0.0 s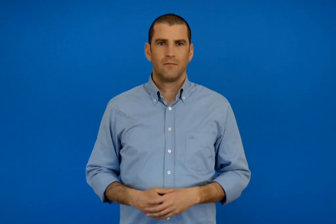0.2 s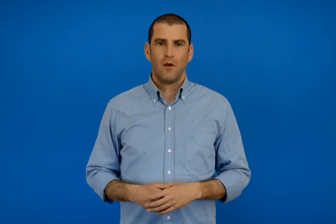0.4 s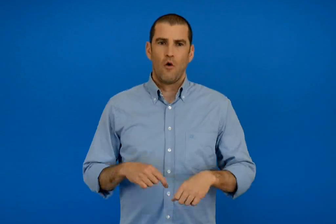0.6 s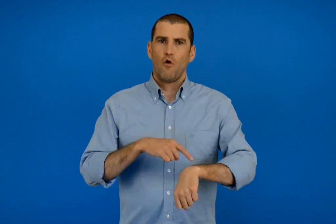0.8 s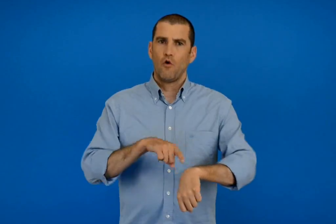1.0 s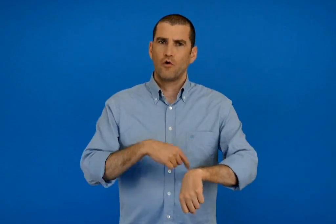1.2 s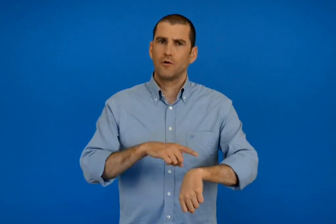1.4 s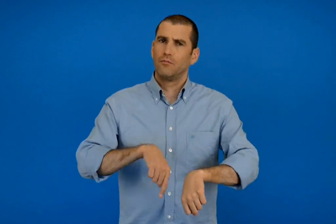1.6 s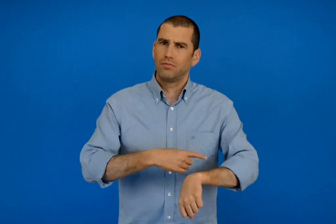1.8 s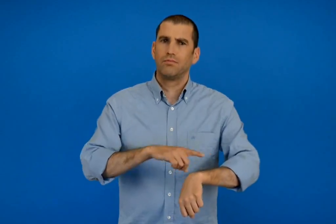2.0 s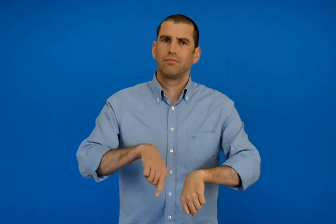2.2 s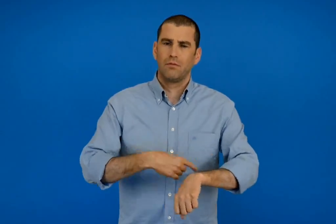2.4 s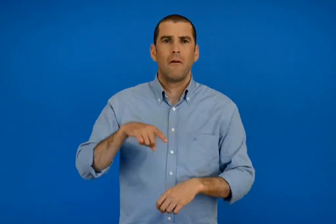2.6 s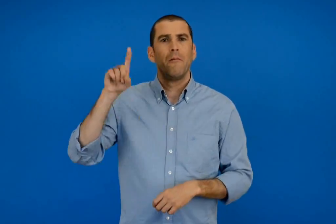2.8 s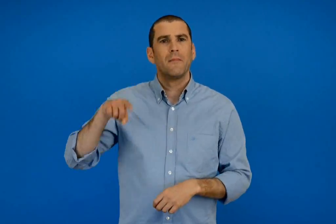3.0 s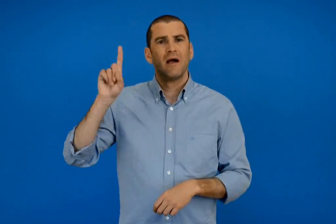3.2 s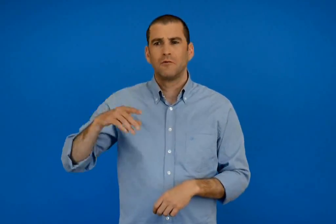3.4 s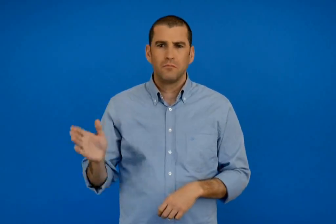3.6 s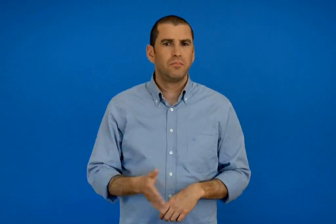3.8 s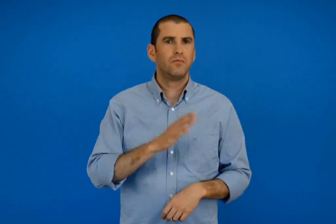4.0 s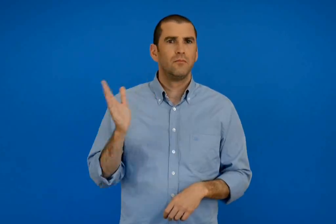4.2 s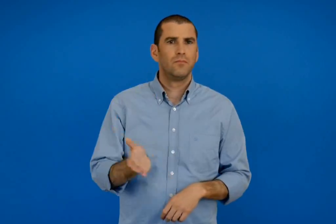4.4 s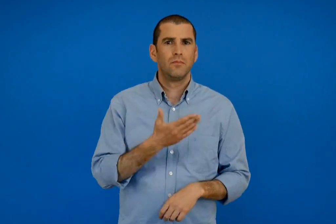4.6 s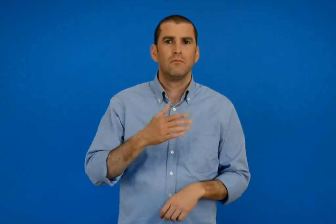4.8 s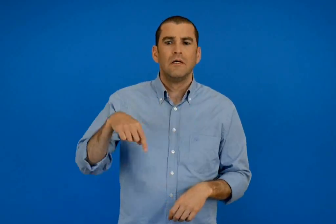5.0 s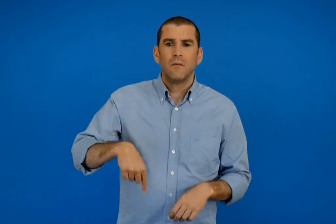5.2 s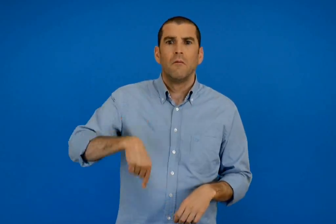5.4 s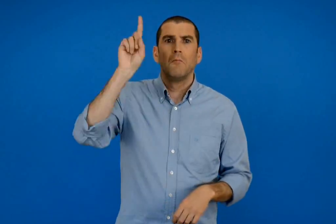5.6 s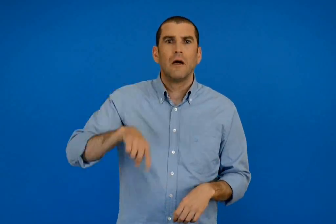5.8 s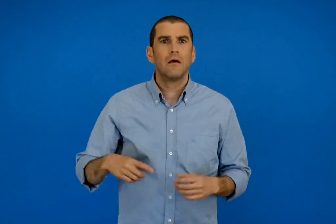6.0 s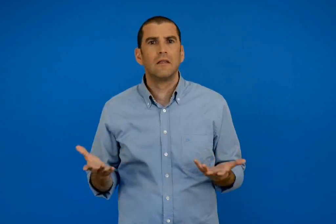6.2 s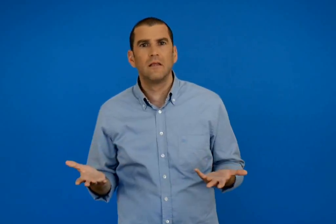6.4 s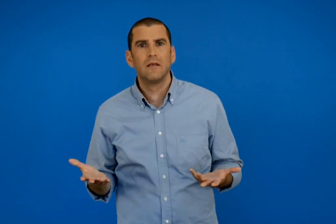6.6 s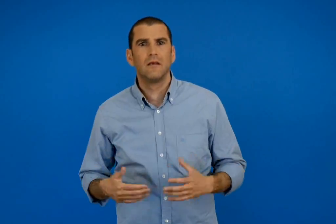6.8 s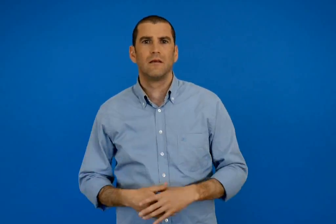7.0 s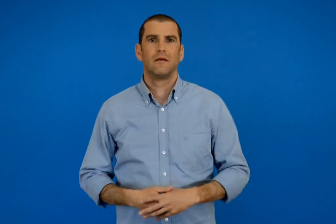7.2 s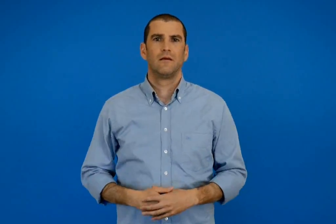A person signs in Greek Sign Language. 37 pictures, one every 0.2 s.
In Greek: οι ώρες κυλούν οι μέρες περνούν τι μέρα είναι σήμερα ;
